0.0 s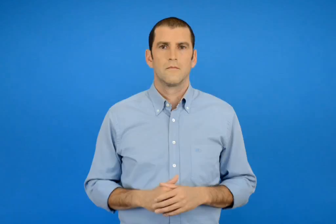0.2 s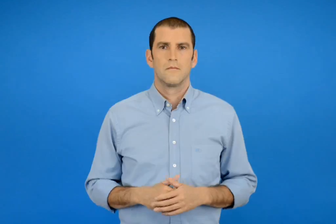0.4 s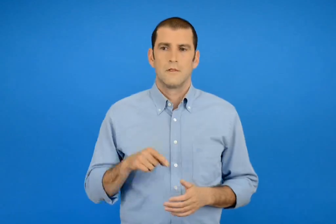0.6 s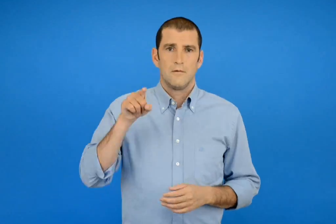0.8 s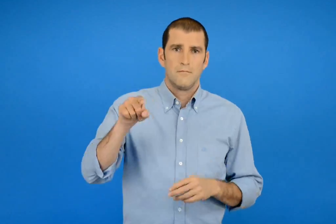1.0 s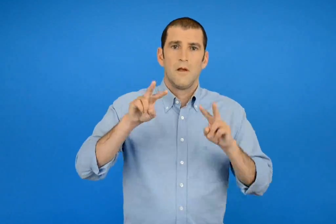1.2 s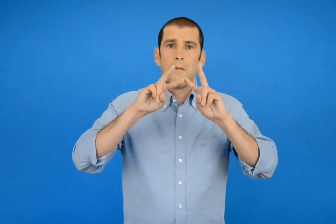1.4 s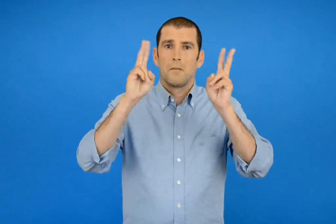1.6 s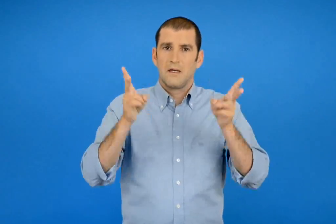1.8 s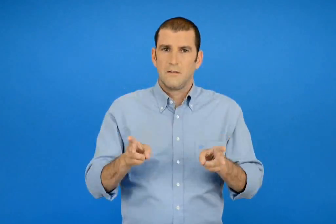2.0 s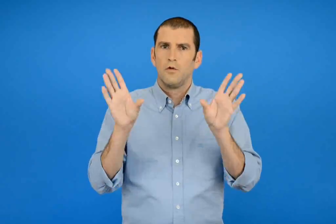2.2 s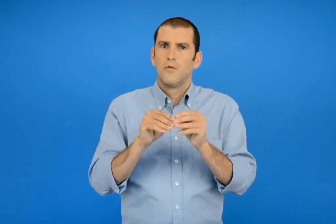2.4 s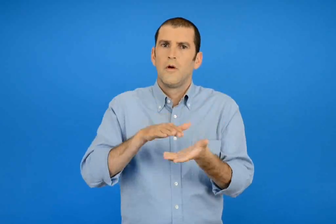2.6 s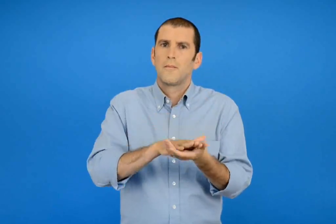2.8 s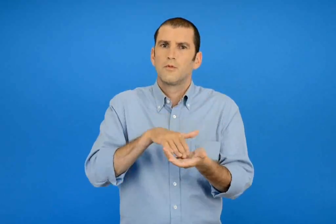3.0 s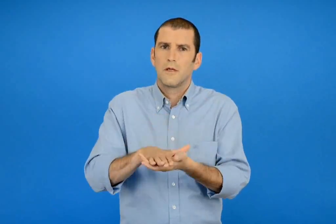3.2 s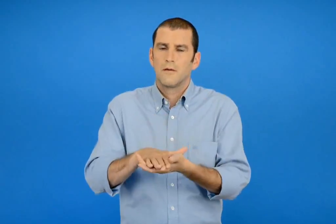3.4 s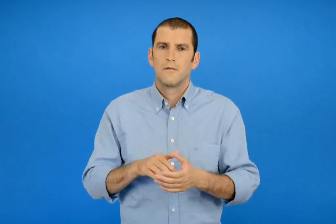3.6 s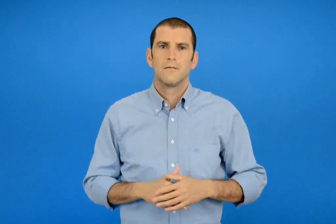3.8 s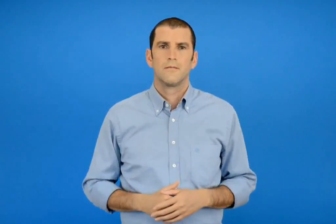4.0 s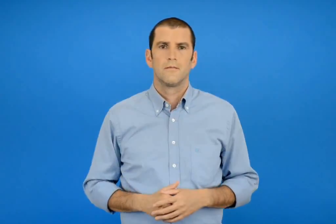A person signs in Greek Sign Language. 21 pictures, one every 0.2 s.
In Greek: στο κατάστημα υποδημάτων
